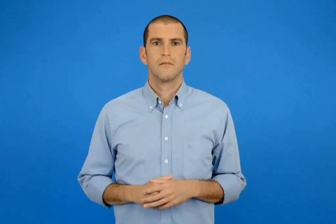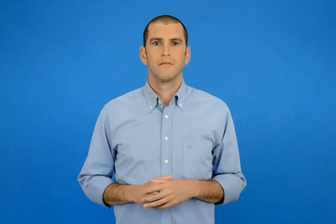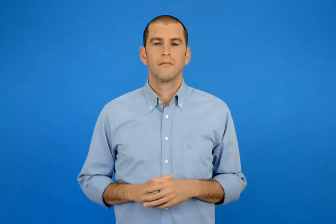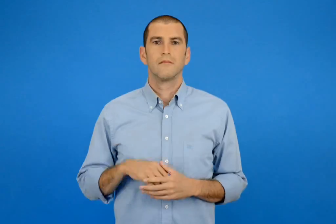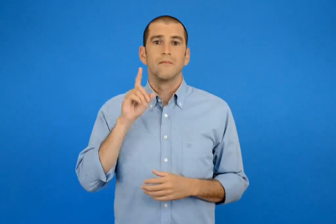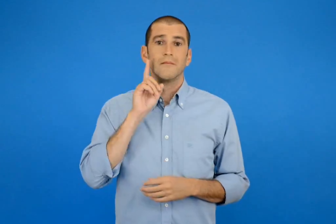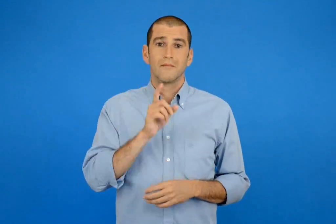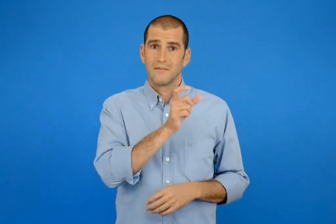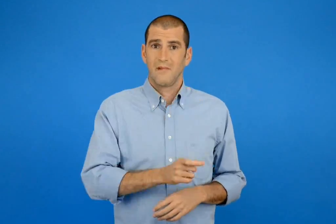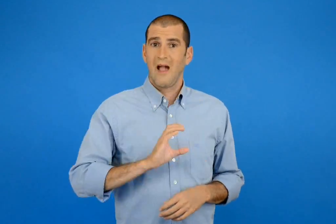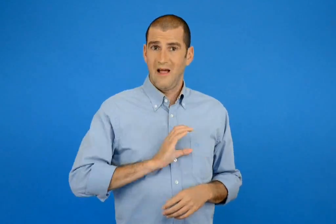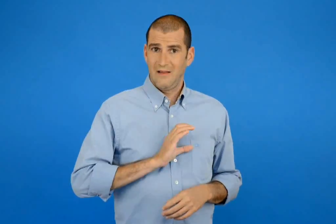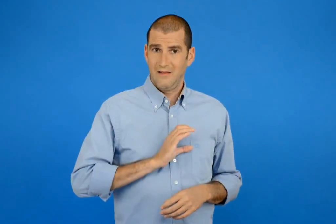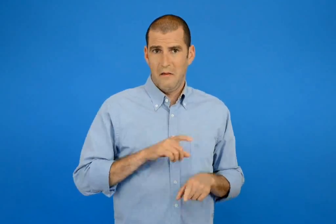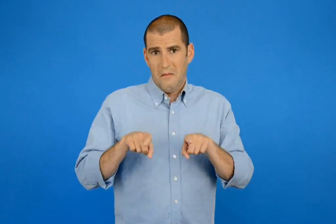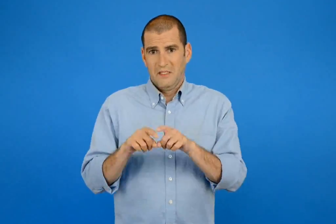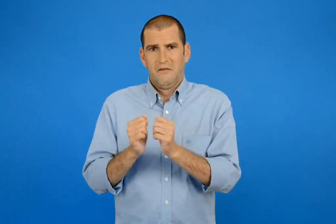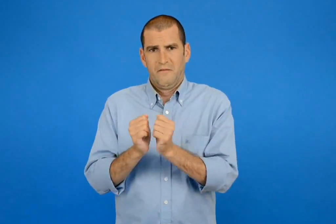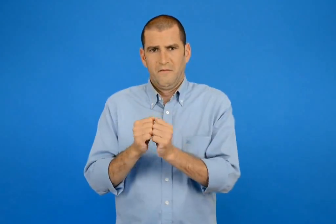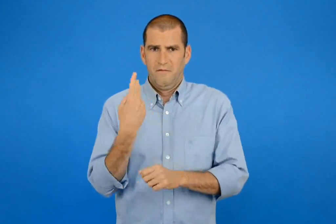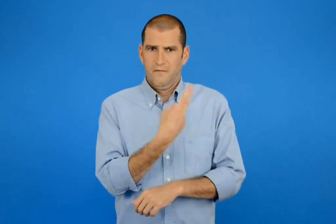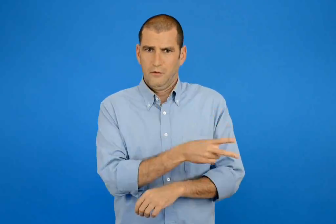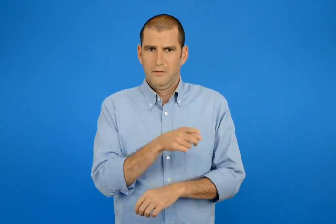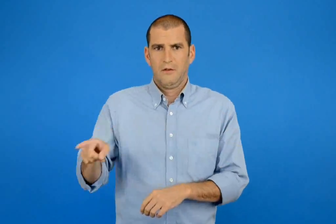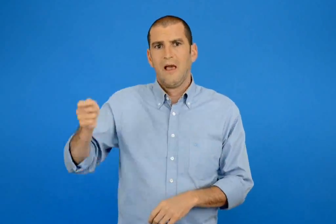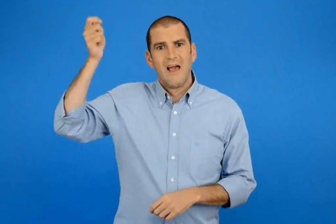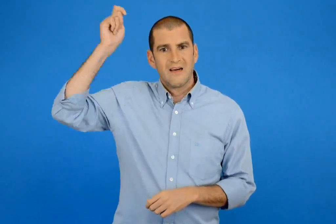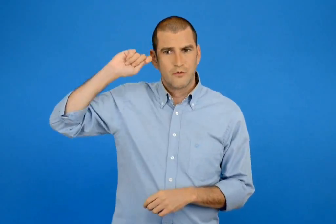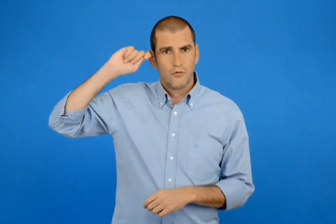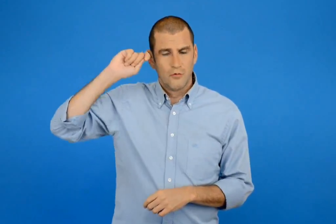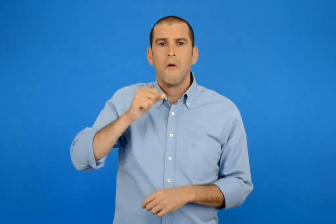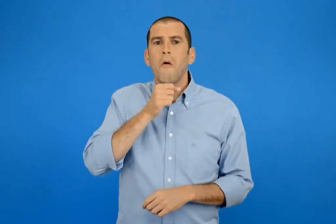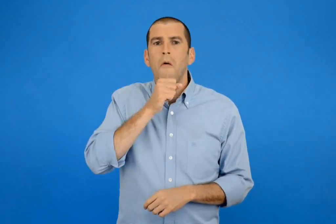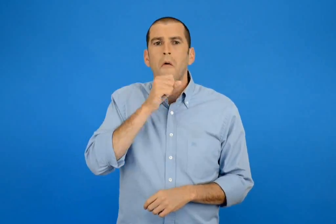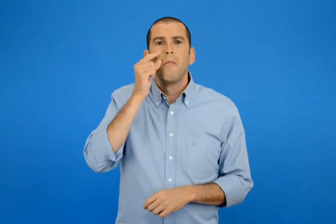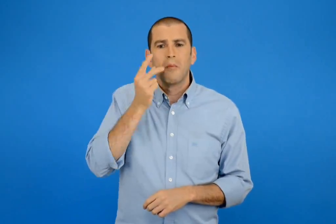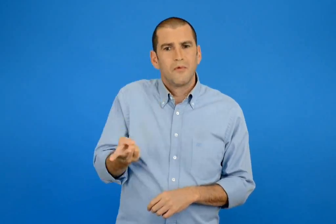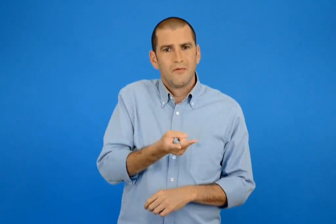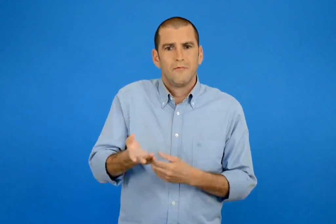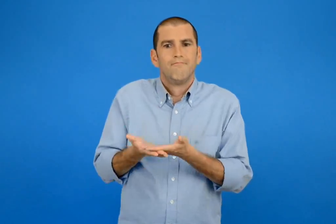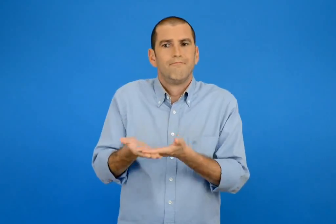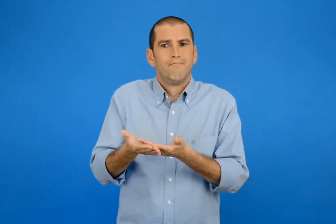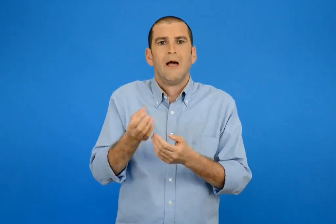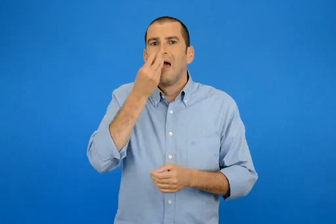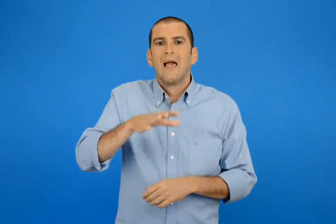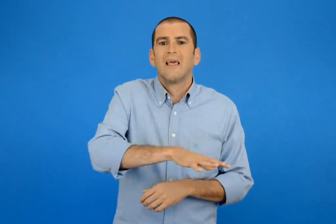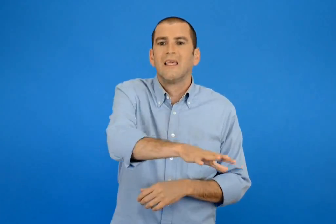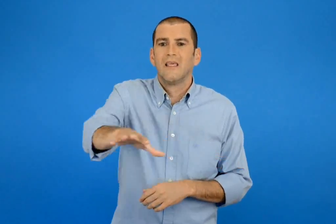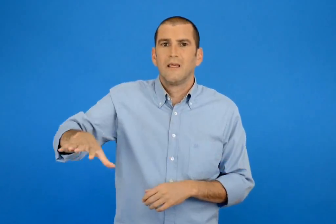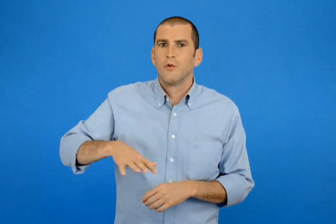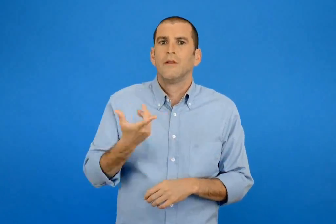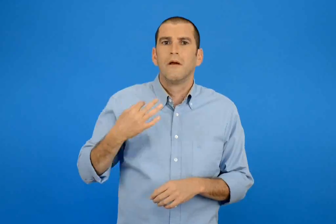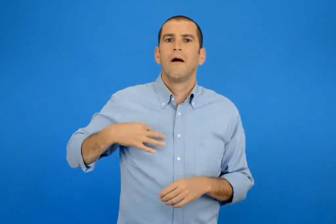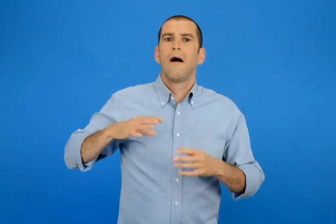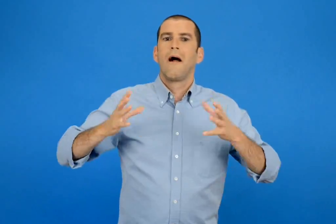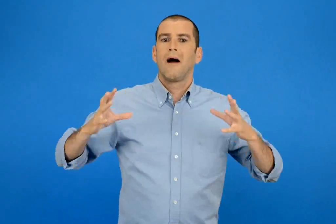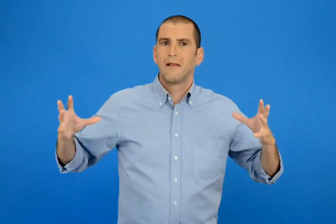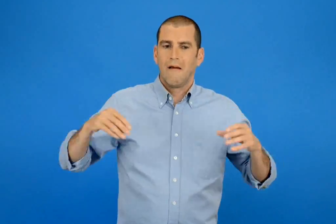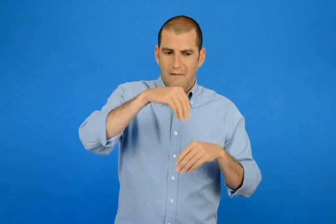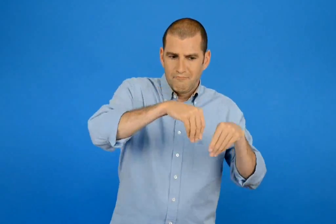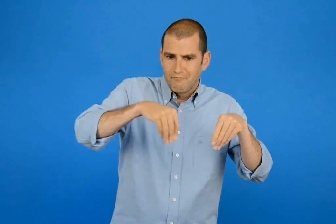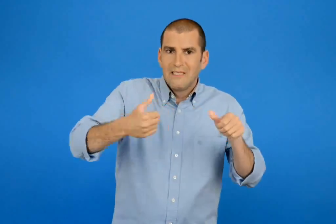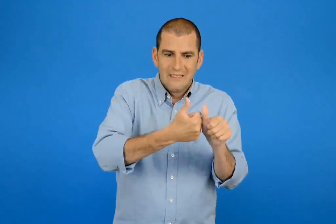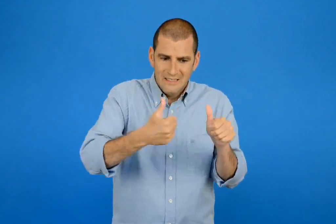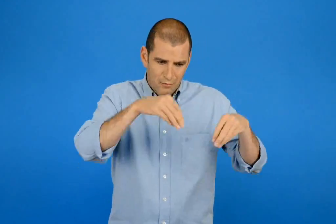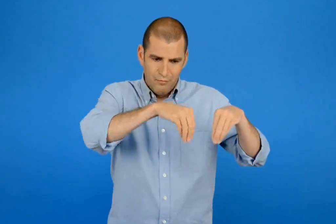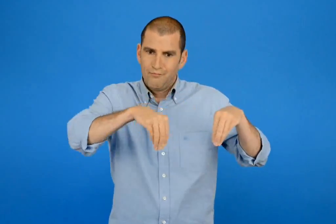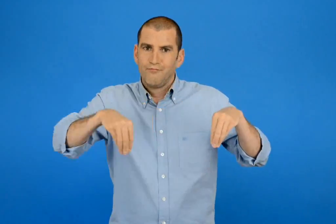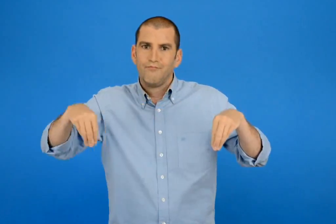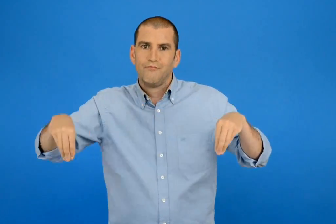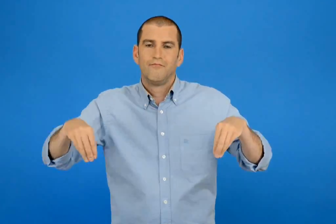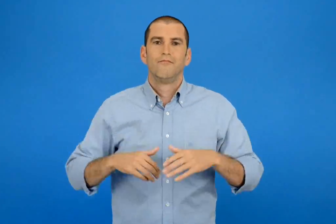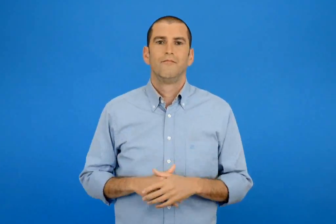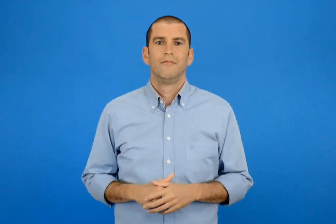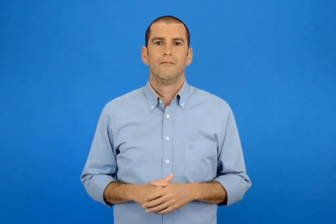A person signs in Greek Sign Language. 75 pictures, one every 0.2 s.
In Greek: η ελένη με το φίλο της το χρηστό βοηθούν τους παππούδες τους στον κήπο φυτεύουν λαχανικά σε σειρές
